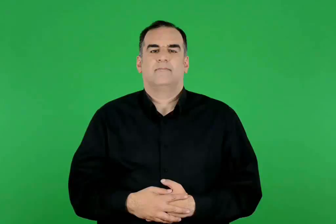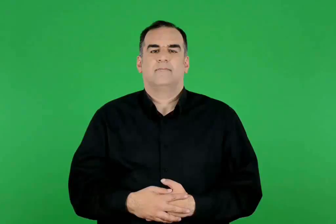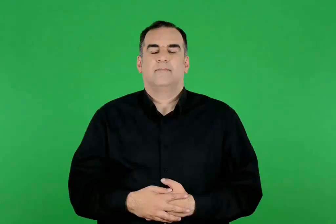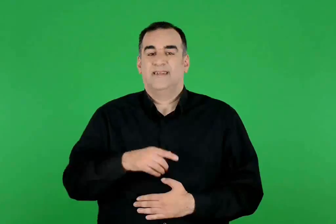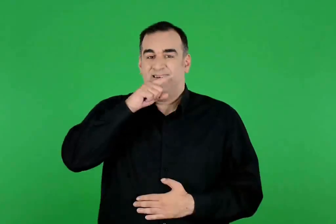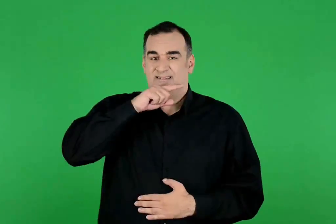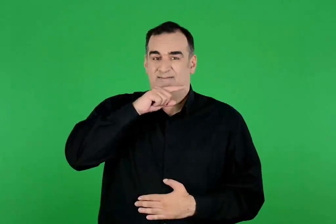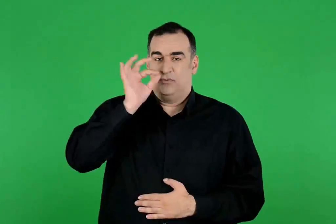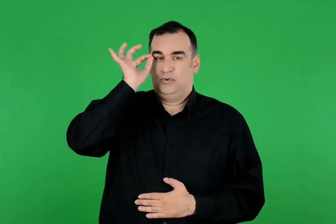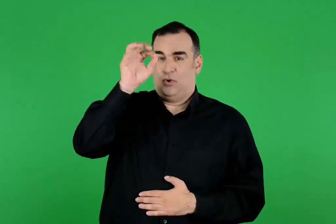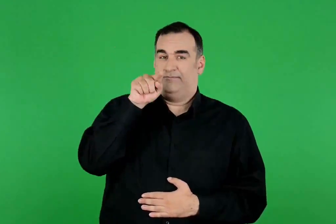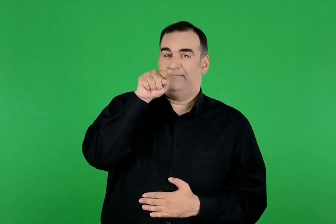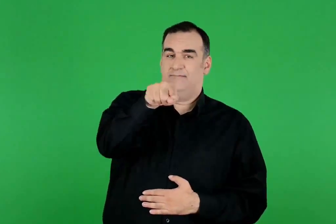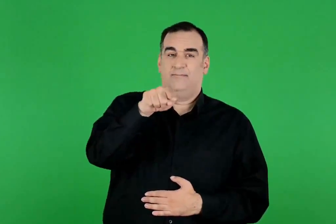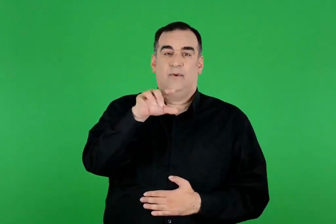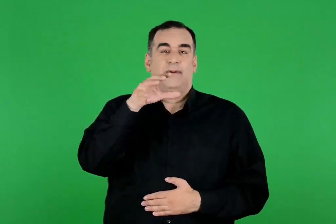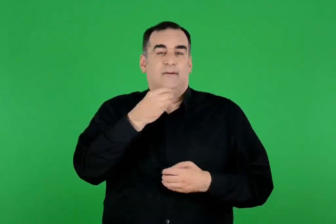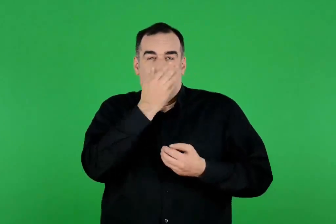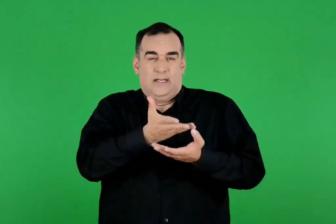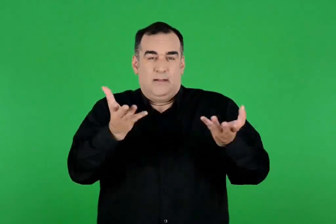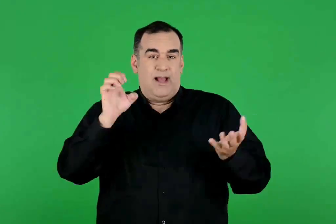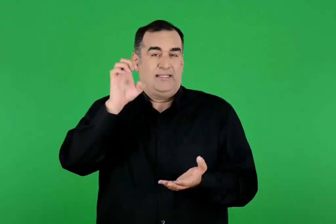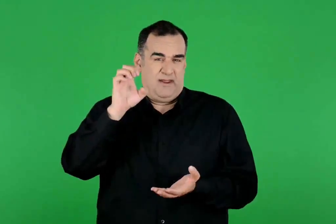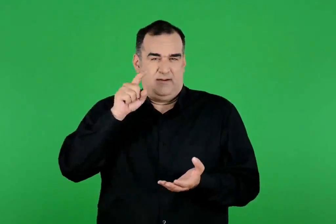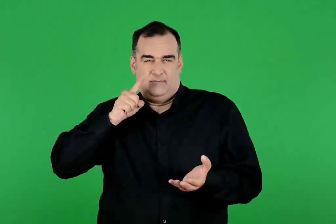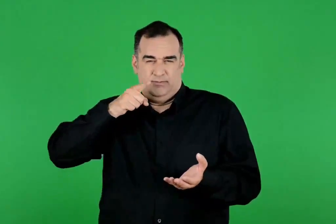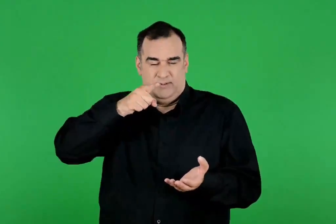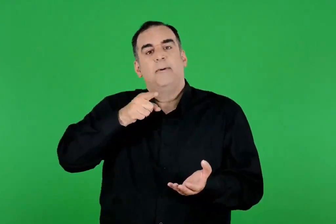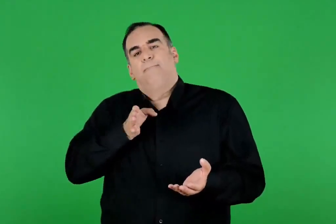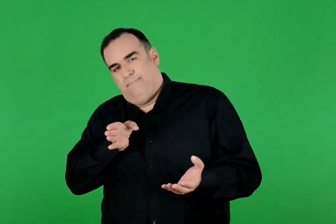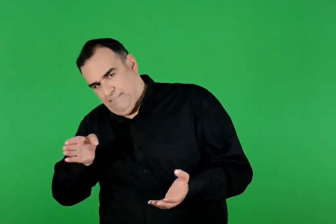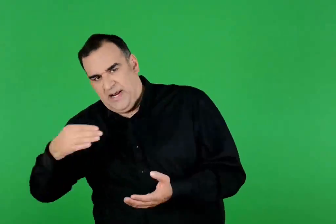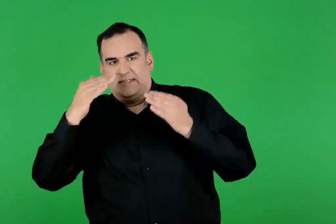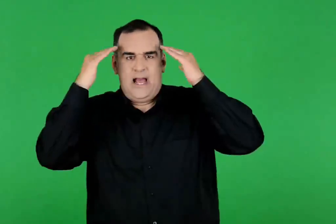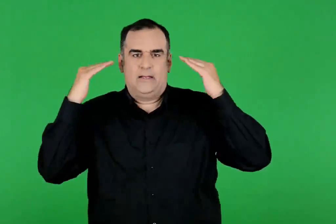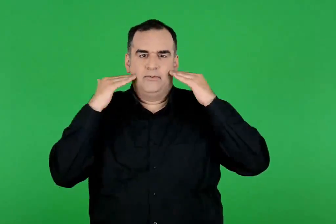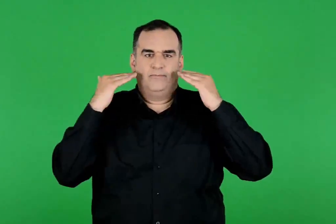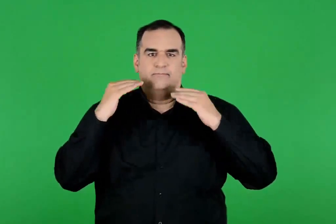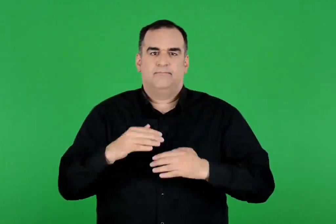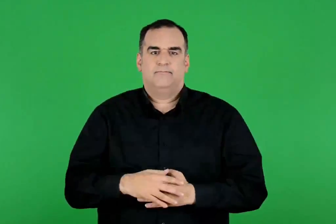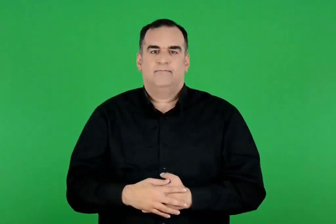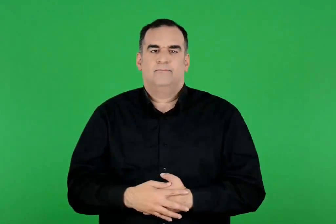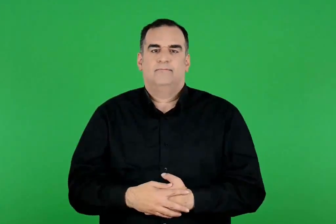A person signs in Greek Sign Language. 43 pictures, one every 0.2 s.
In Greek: ταξιδεύοντας ο ηρακλής για τη χώρα των εσπερίδων , πέρασε από την αίγυπτο
